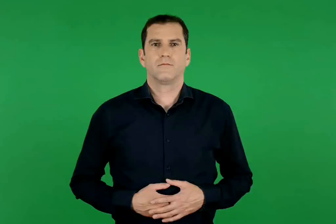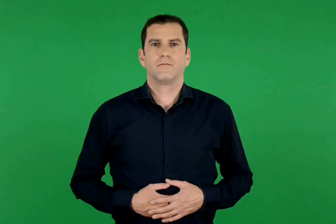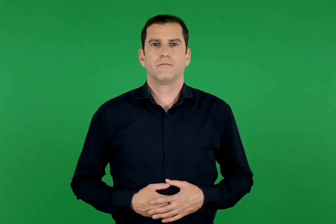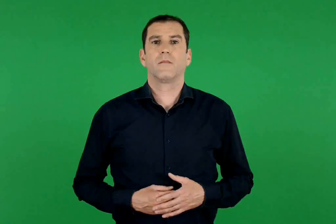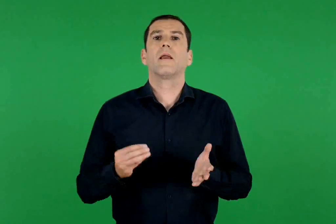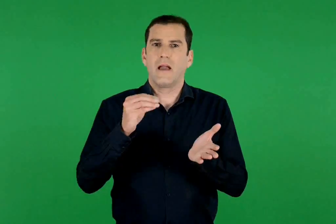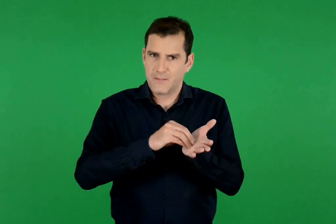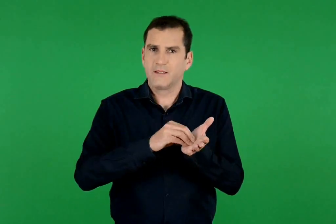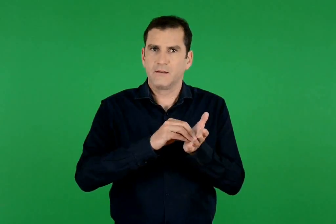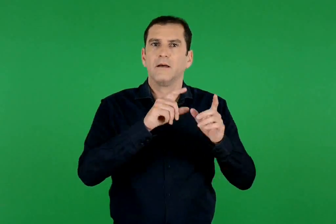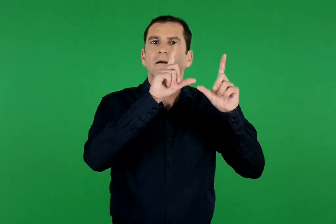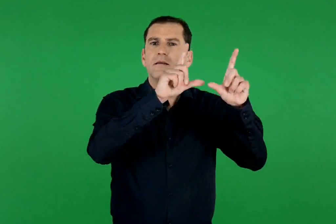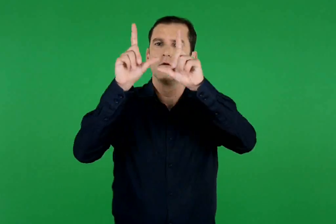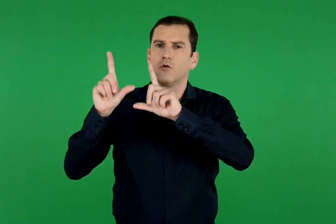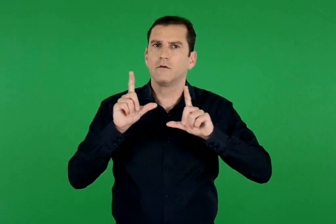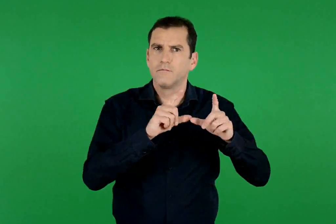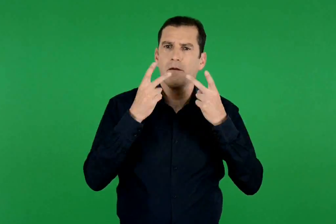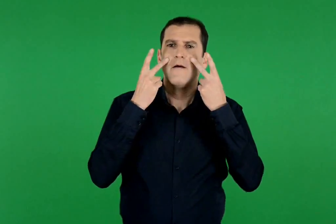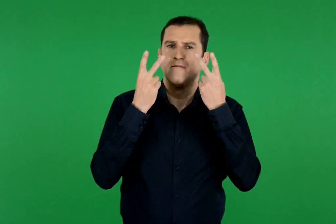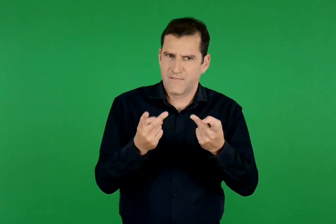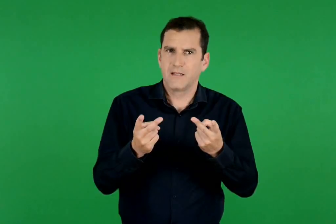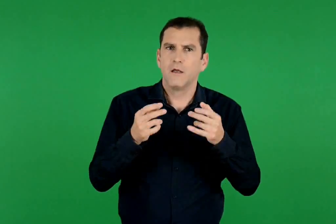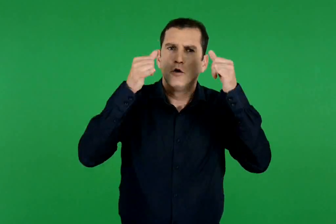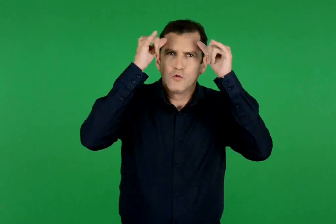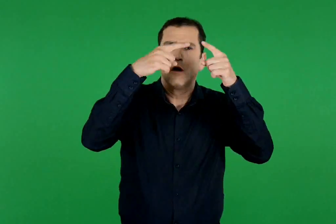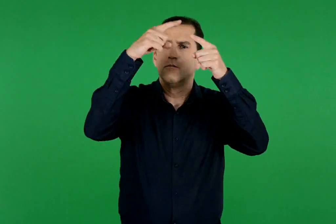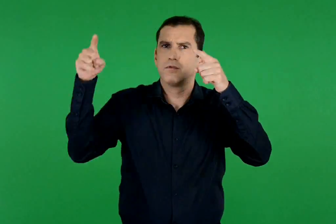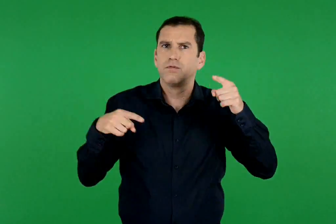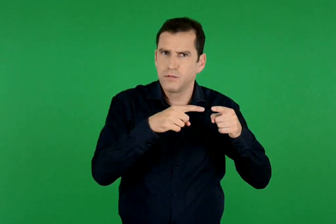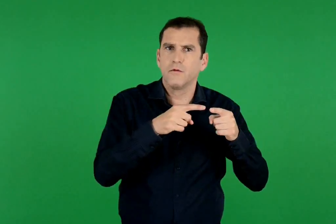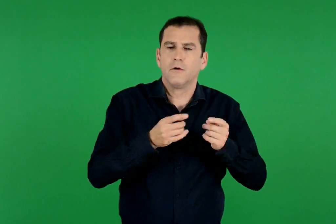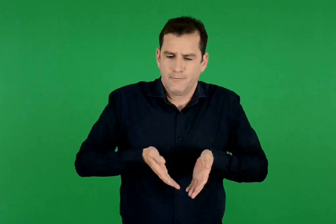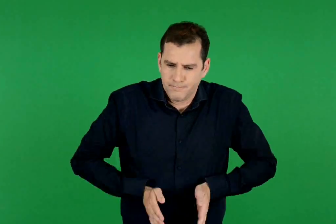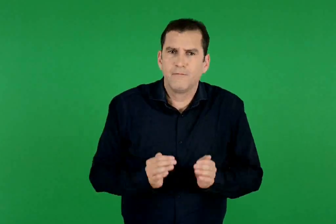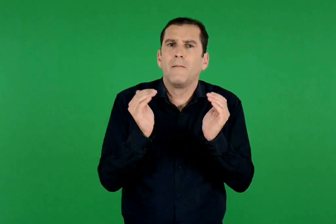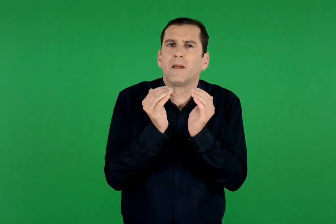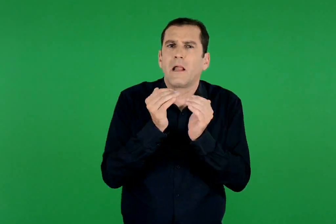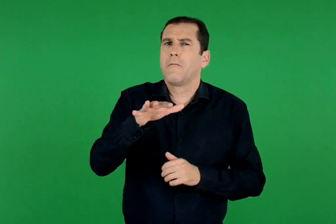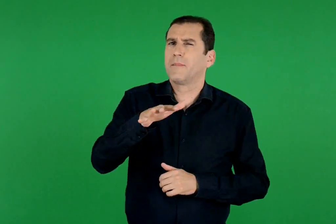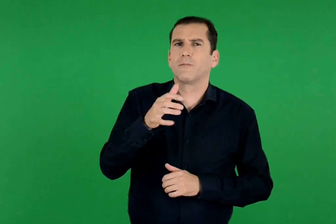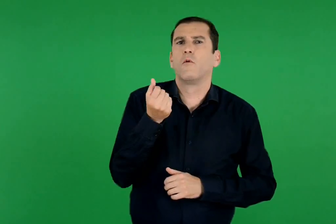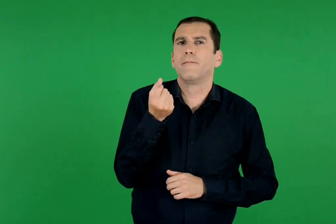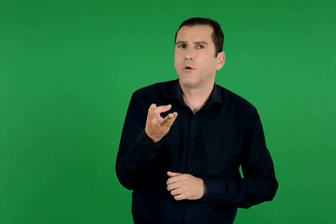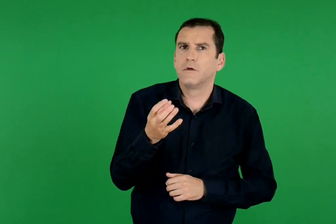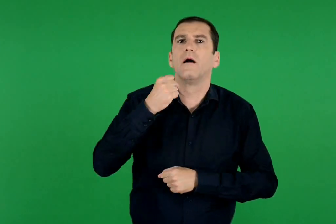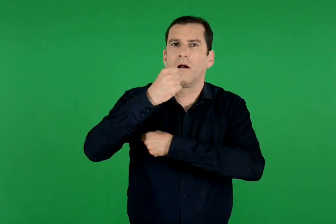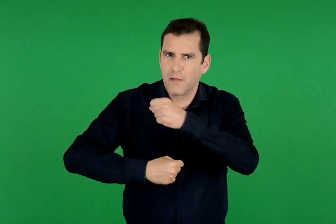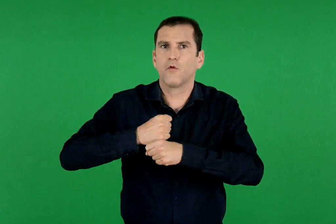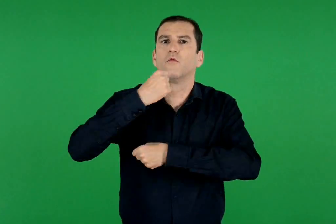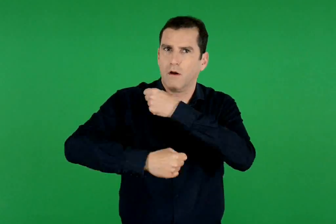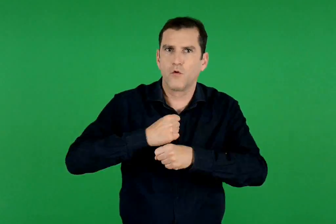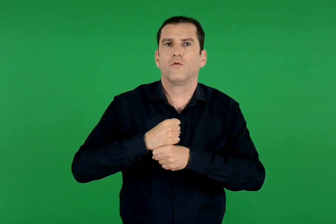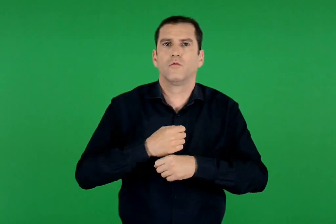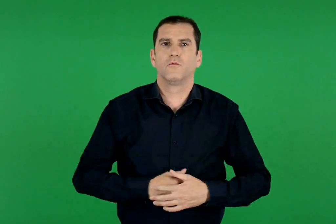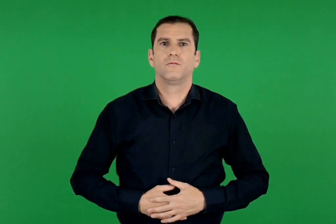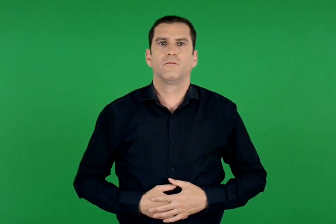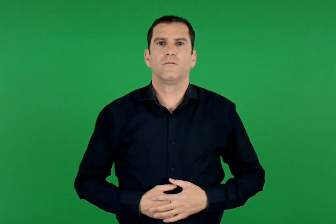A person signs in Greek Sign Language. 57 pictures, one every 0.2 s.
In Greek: στις εικόνες φαίνεται επίσης πόσα μικρά αποκτούν περίπου τα διάφορα ζώα κάθε χρόνο
